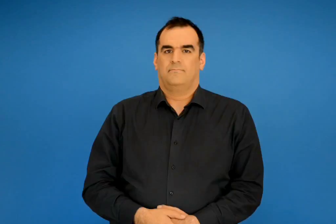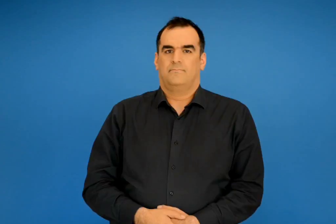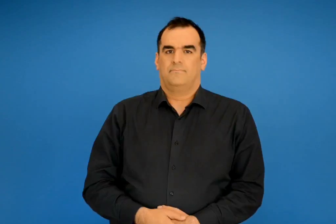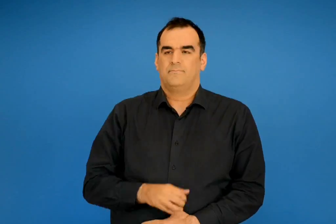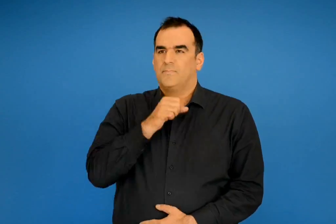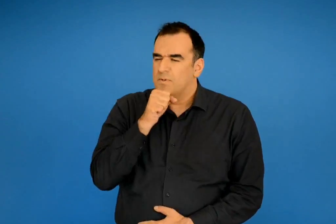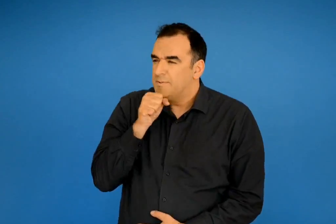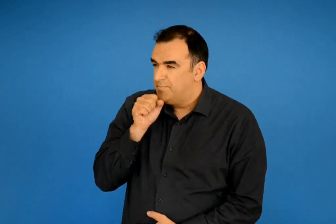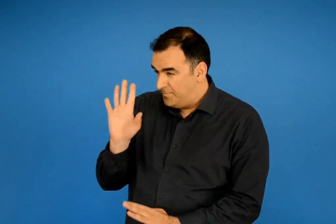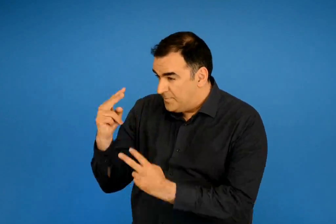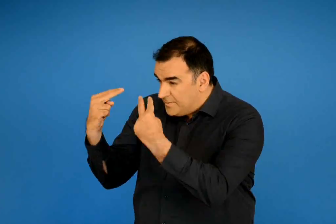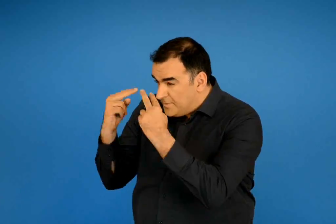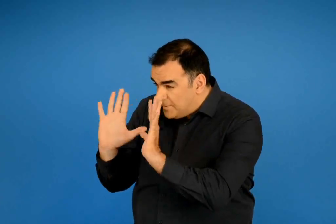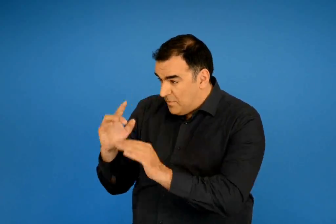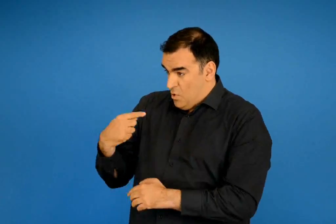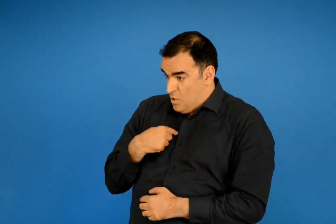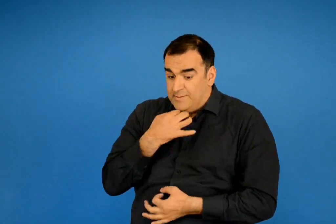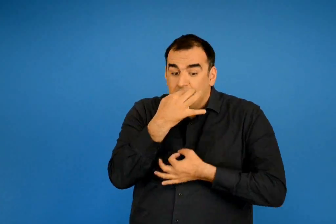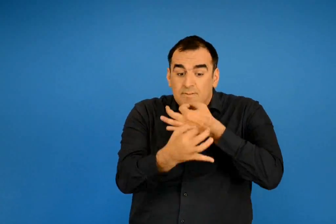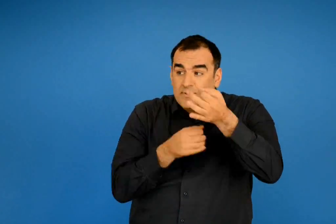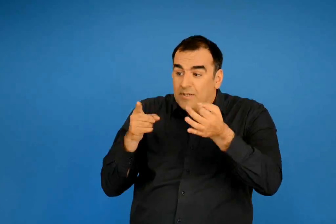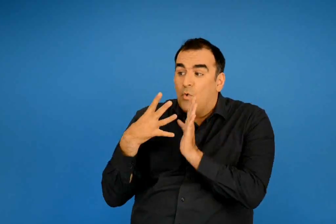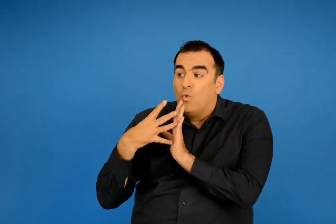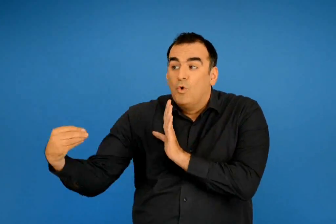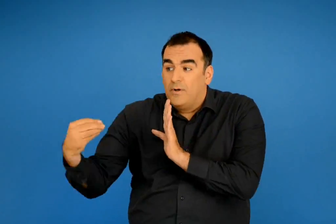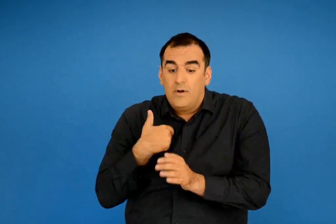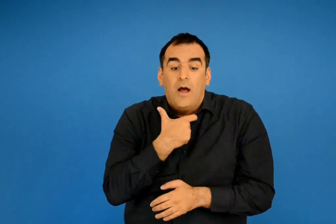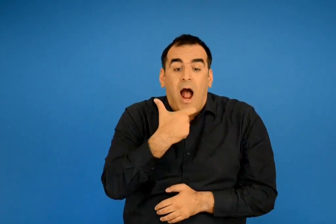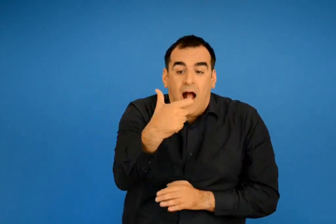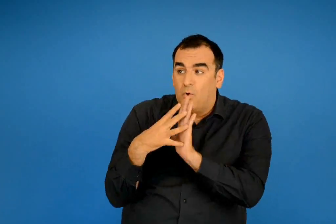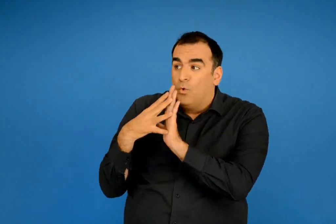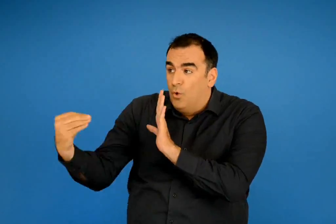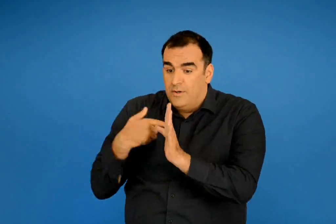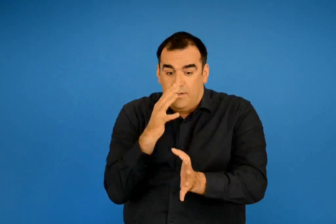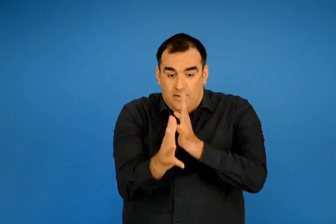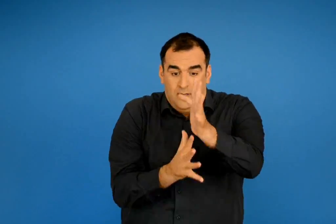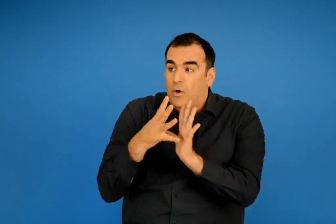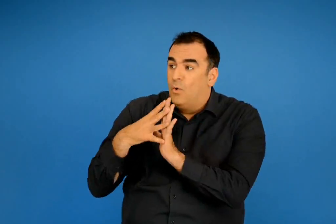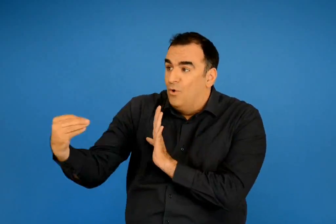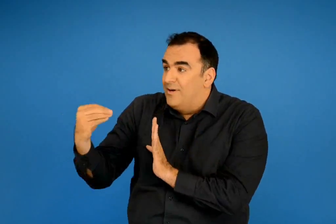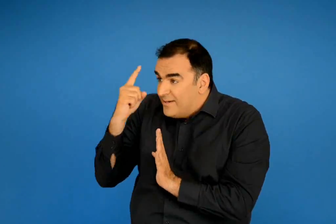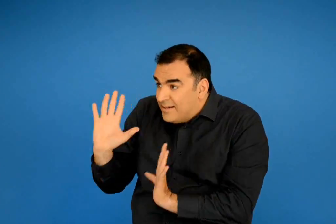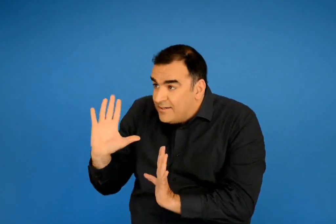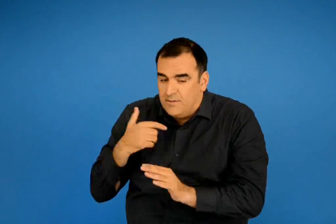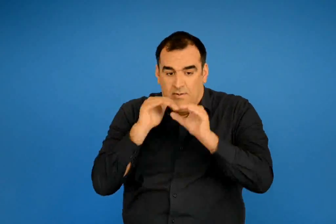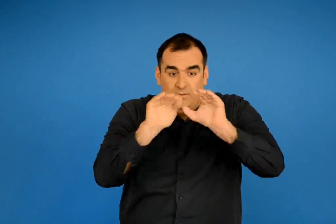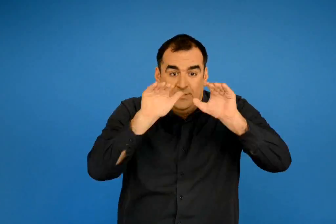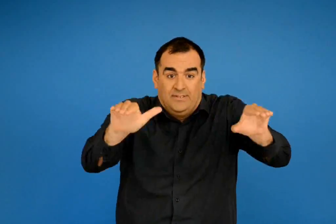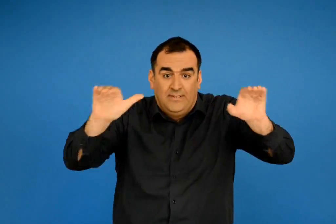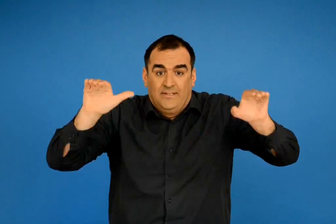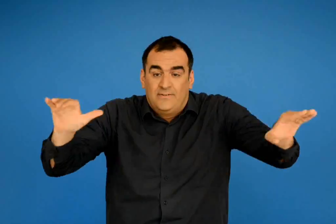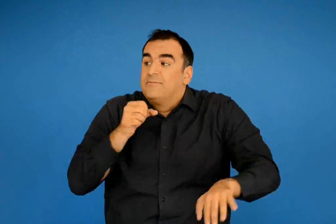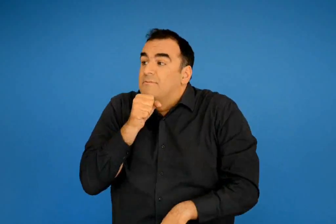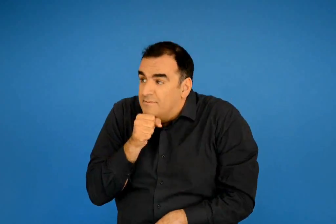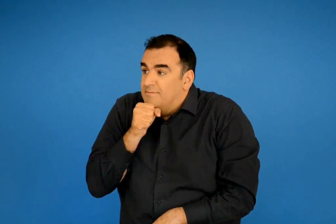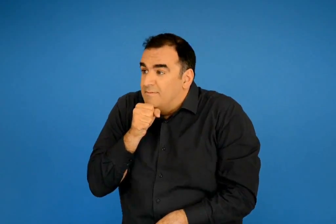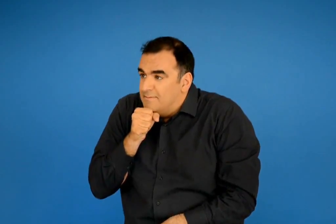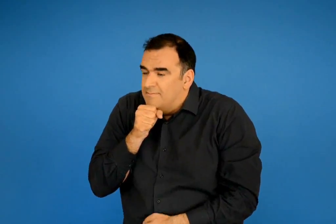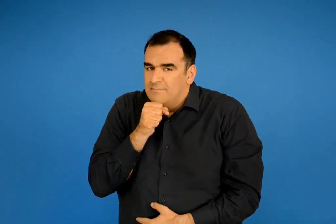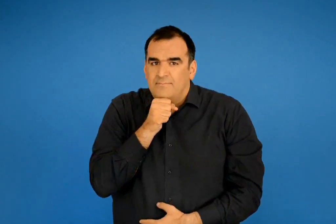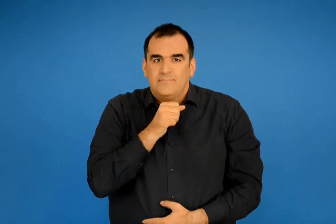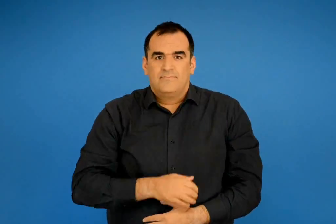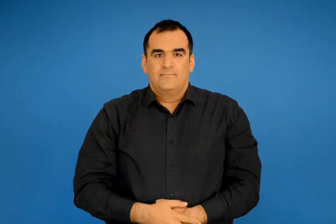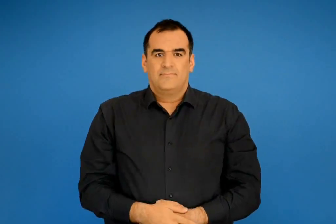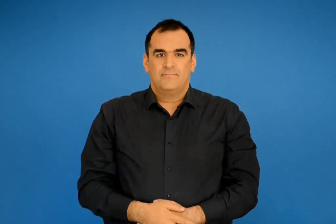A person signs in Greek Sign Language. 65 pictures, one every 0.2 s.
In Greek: χατζηαβατης άκου λοιπόν τι θα λες ο τι λέω εγώ θα λες κι εσύ ακούσατε ακούσατε
